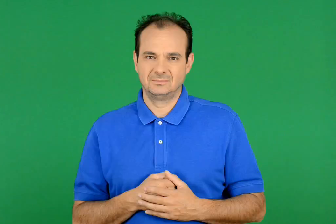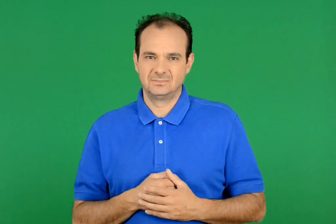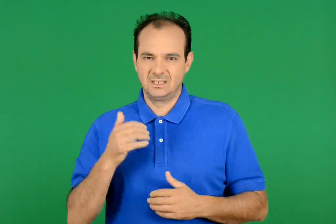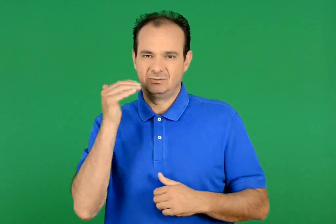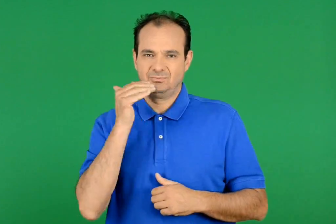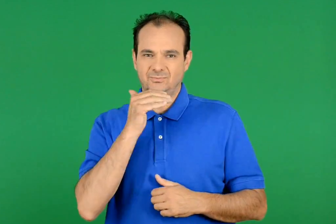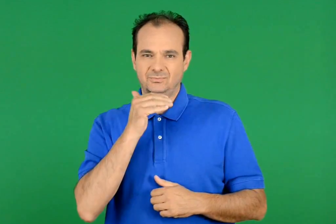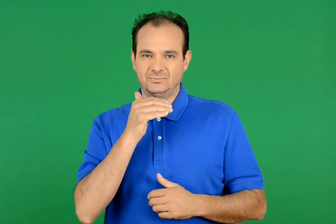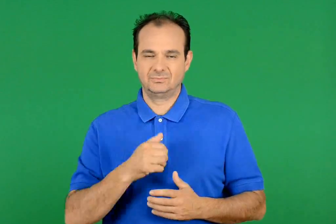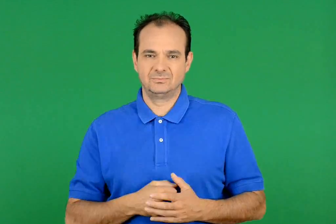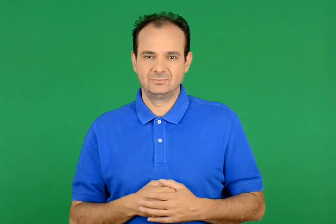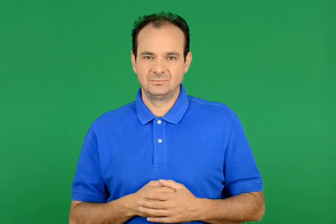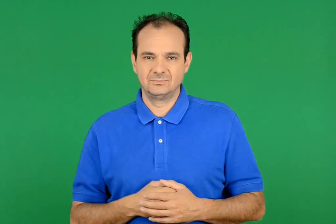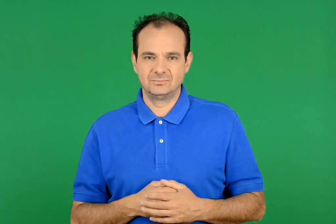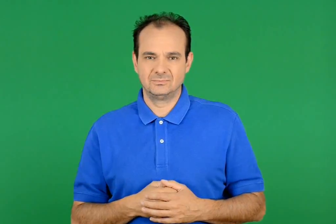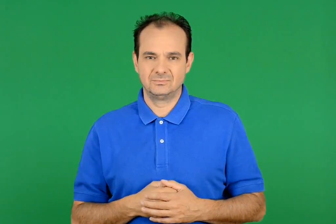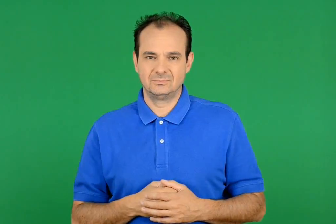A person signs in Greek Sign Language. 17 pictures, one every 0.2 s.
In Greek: γοργός
